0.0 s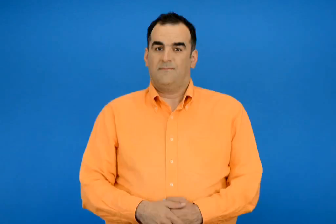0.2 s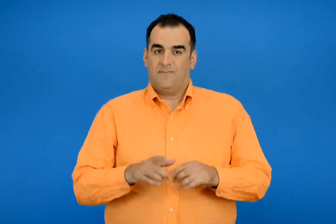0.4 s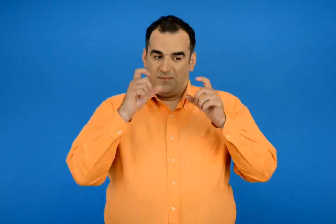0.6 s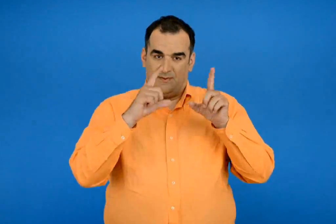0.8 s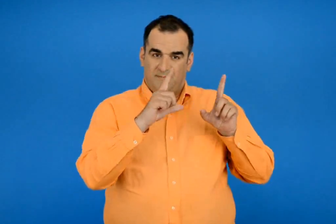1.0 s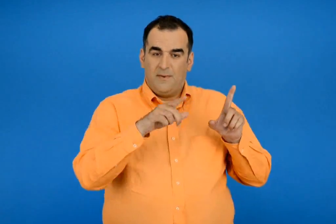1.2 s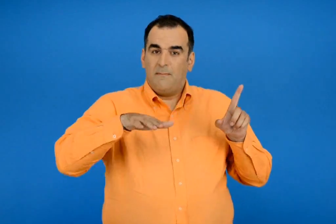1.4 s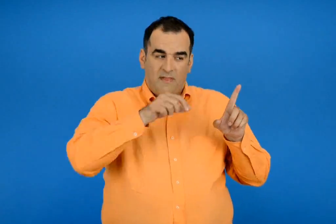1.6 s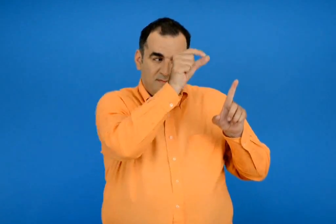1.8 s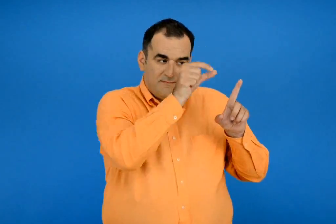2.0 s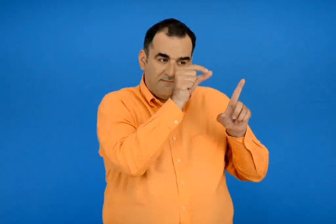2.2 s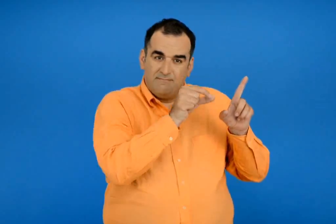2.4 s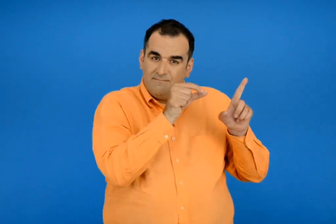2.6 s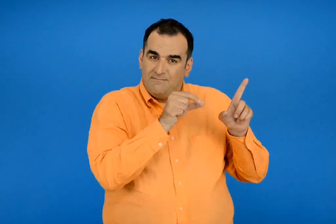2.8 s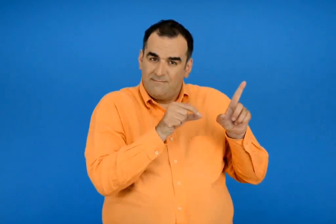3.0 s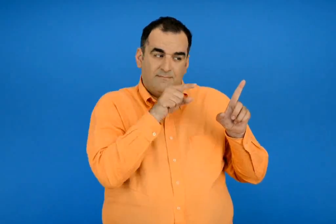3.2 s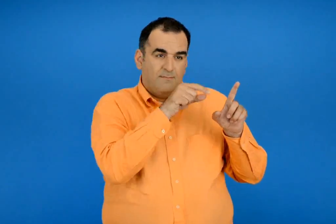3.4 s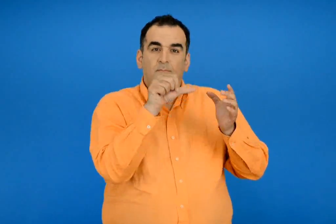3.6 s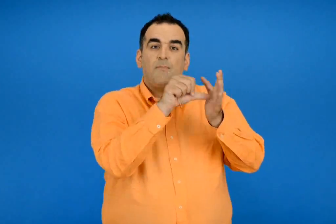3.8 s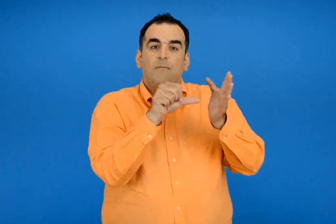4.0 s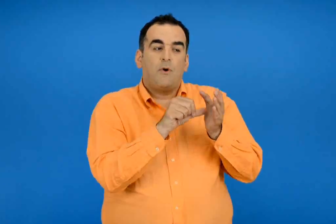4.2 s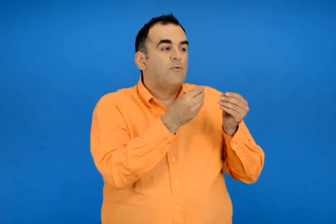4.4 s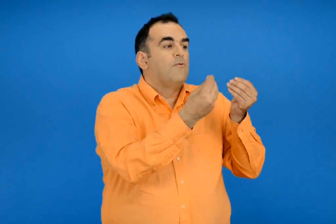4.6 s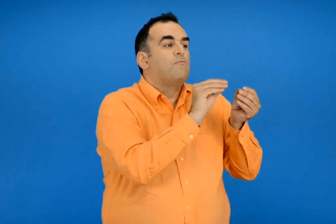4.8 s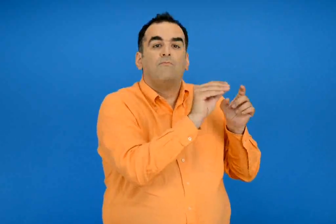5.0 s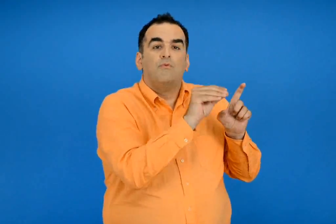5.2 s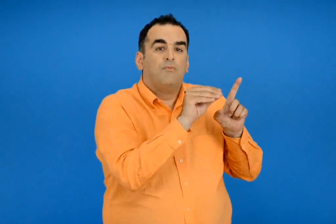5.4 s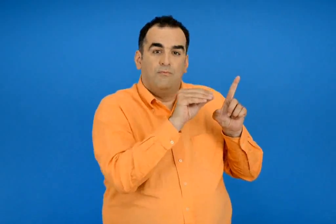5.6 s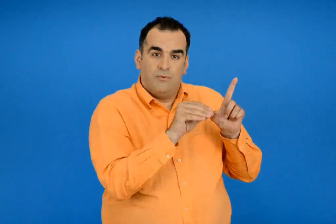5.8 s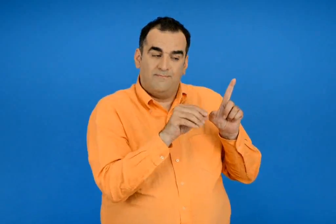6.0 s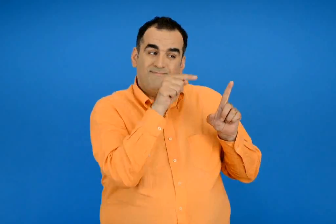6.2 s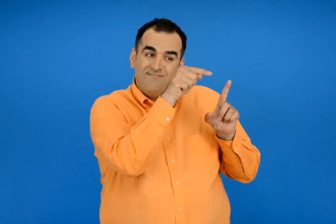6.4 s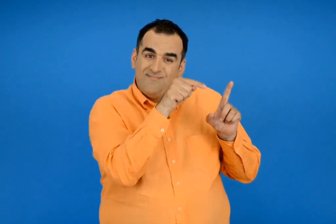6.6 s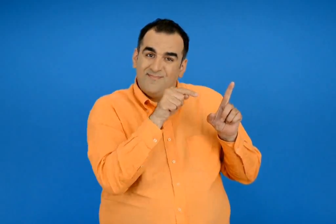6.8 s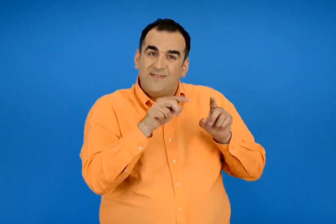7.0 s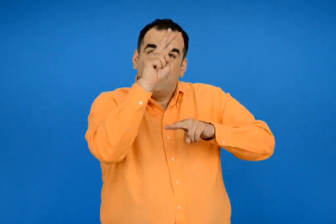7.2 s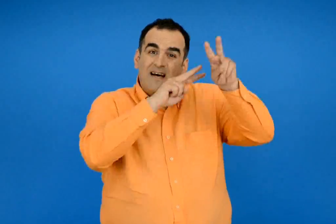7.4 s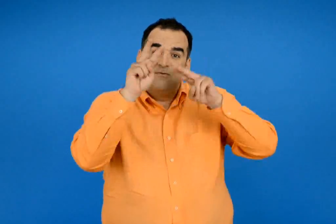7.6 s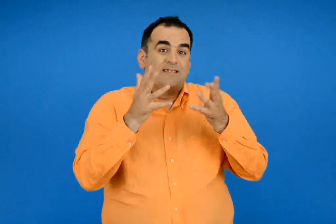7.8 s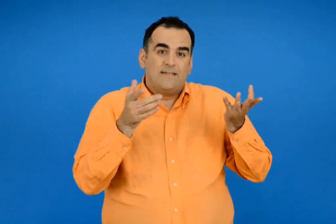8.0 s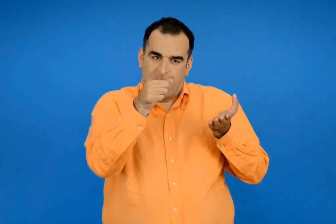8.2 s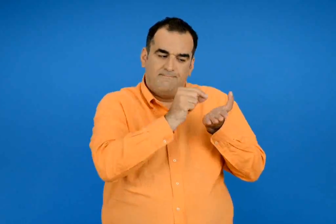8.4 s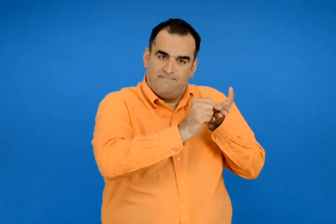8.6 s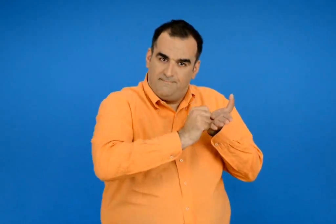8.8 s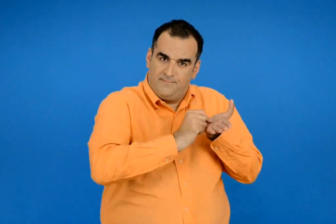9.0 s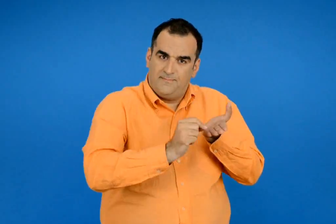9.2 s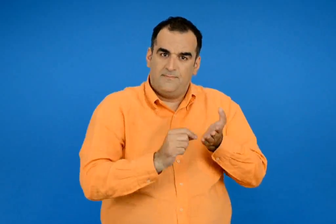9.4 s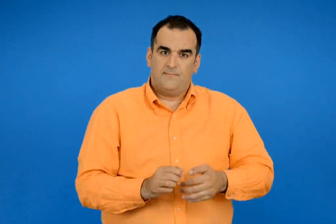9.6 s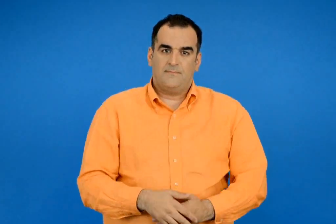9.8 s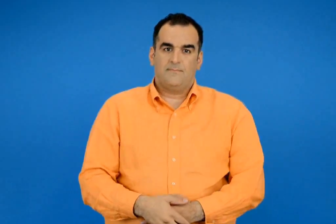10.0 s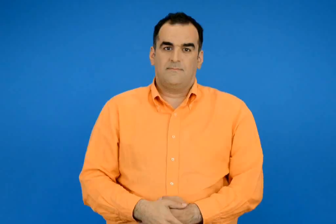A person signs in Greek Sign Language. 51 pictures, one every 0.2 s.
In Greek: βρες σε ποια πόλη μένει το κάθε παιδί γράψε πως είναι ο καιρός εκεί
